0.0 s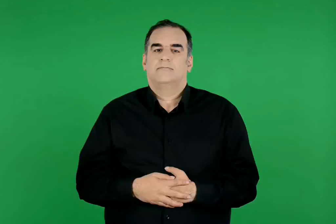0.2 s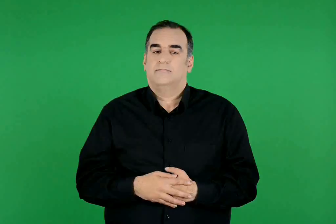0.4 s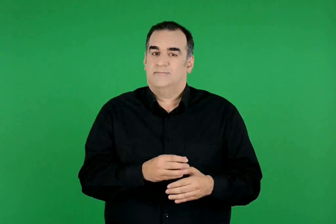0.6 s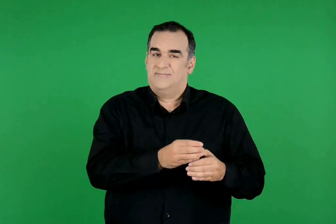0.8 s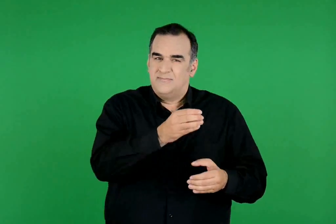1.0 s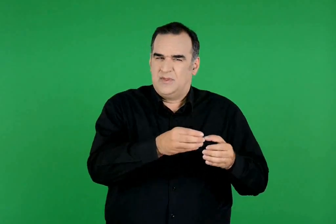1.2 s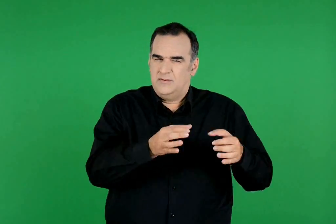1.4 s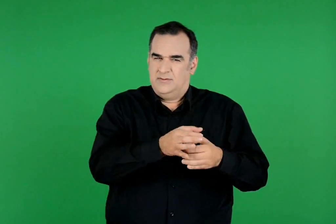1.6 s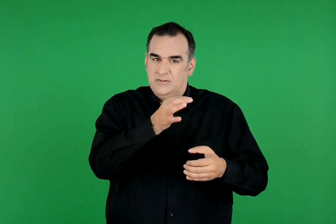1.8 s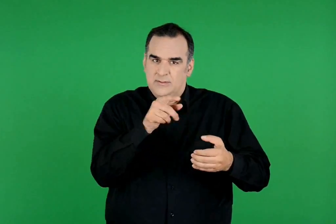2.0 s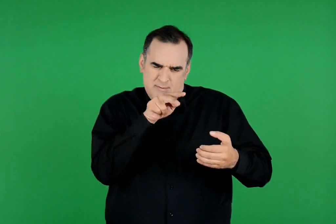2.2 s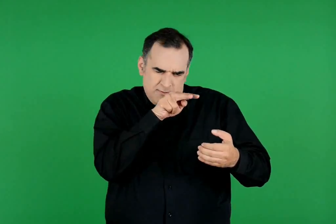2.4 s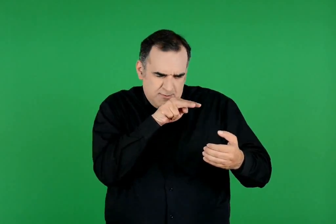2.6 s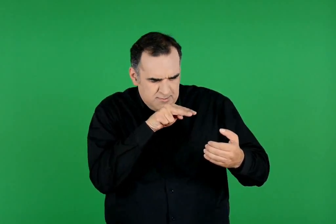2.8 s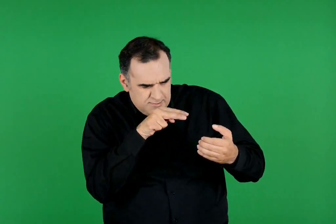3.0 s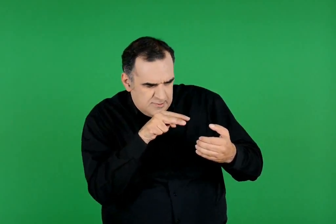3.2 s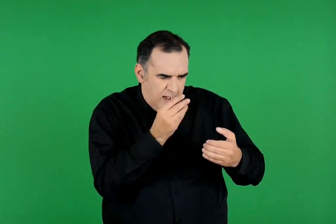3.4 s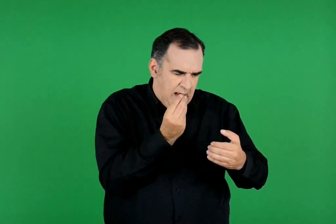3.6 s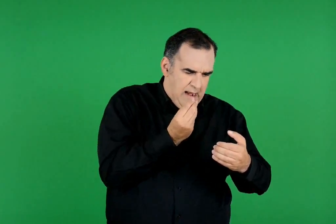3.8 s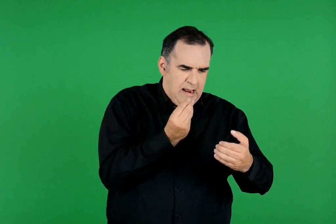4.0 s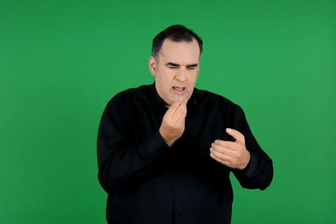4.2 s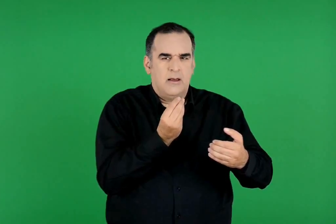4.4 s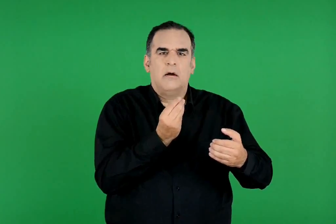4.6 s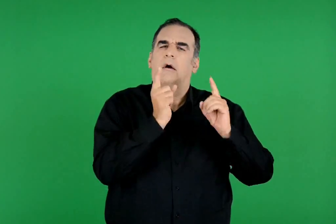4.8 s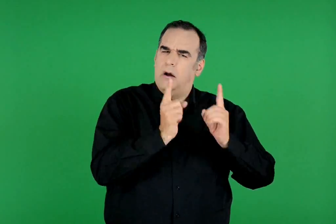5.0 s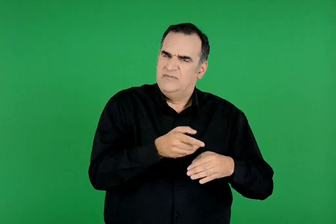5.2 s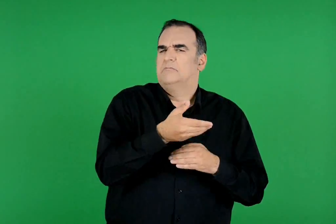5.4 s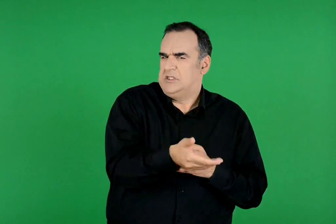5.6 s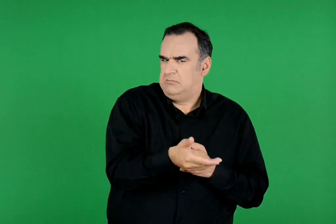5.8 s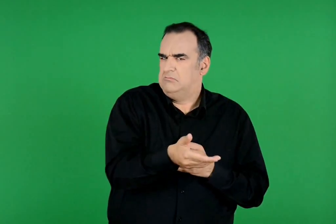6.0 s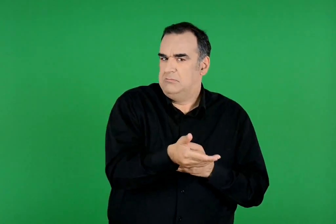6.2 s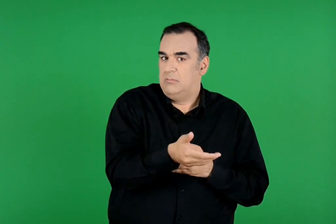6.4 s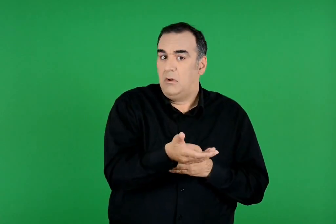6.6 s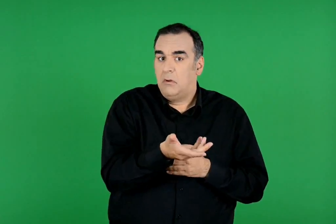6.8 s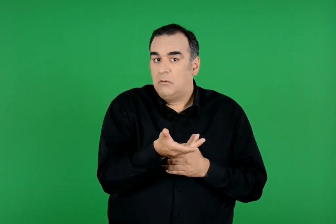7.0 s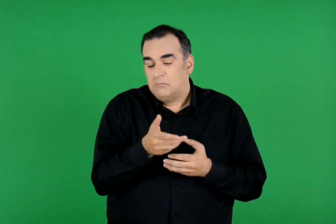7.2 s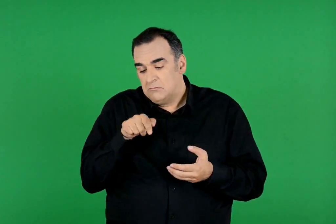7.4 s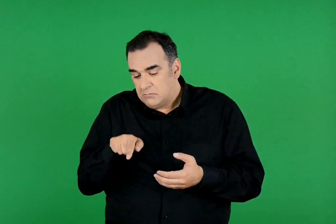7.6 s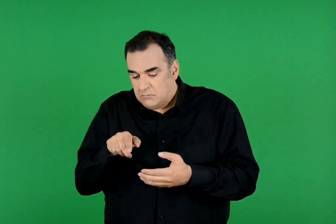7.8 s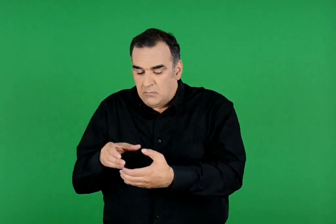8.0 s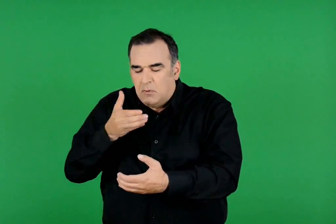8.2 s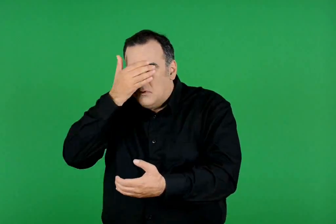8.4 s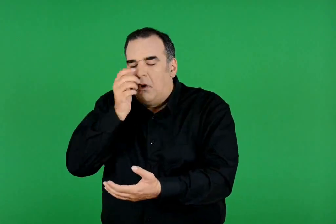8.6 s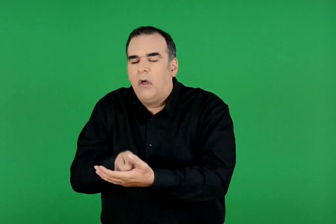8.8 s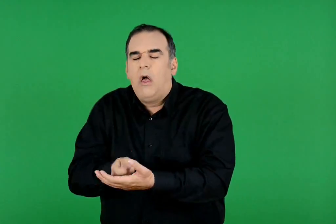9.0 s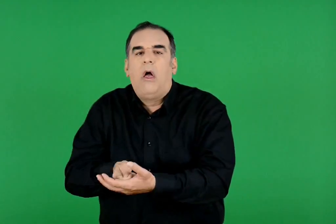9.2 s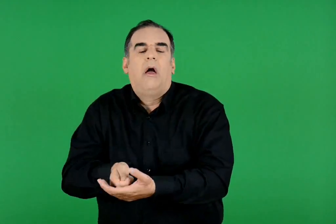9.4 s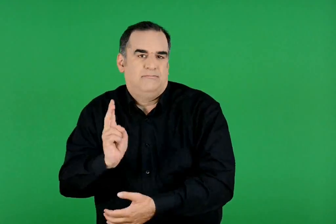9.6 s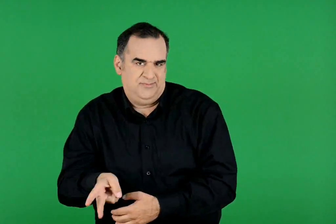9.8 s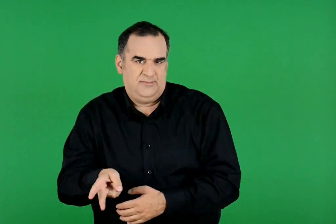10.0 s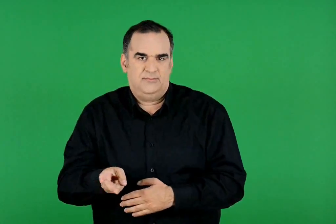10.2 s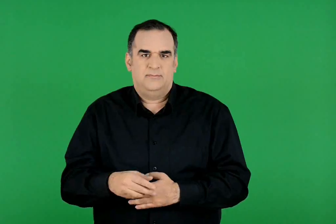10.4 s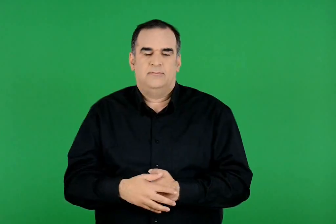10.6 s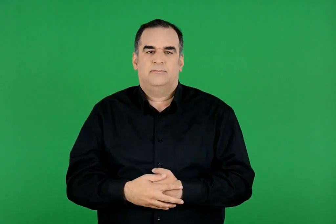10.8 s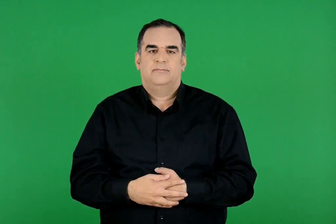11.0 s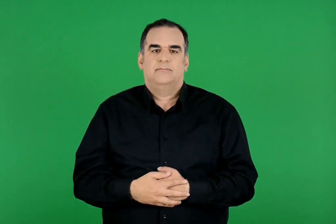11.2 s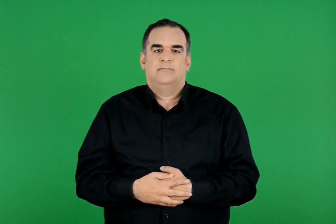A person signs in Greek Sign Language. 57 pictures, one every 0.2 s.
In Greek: ας παρατηρήσει προσεκτικά τις συσκευασίες και ας αποφασίσει μετά. αλλιώς κινδυνεύει να γίνει υπερκαταναλωτής
